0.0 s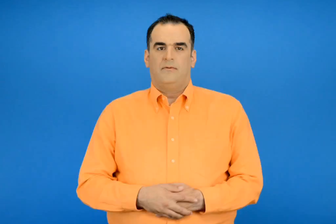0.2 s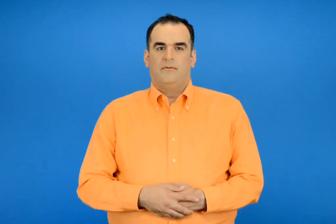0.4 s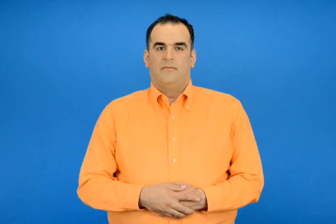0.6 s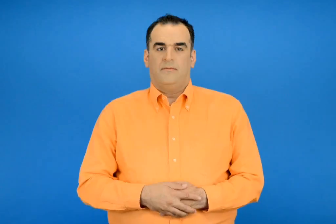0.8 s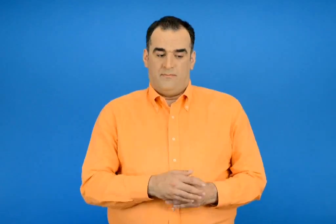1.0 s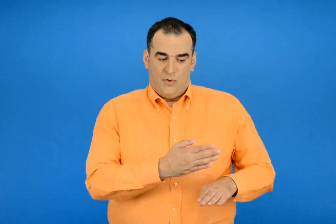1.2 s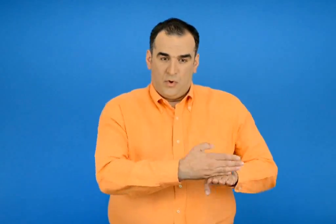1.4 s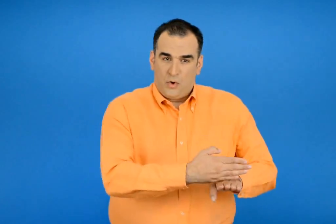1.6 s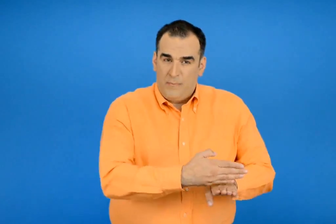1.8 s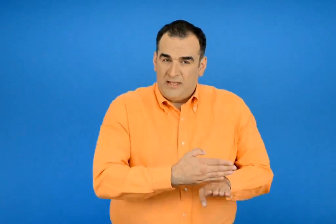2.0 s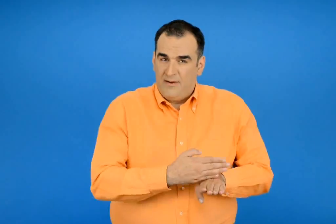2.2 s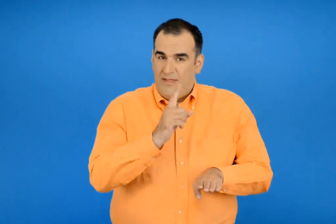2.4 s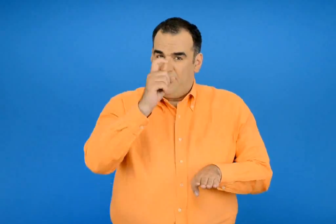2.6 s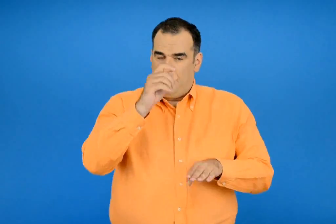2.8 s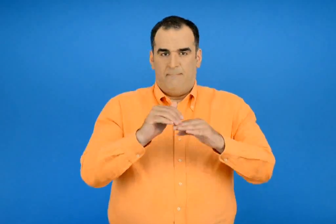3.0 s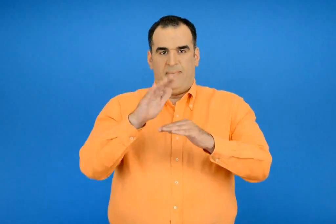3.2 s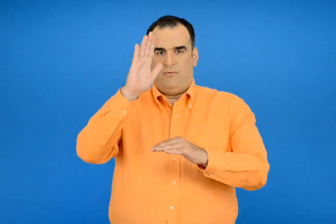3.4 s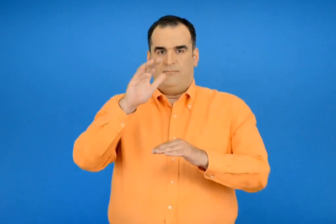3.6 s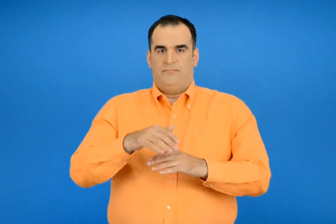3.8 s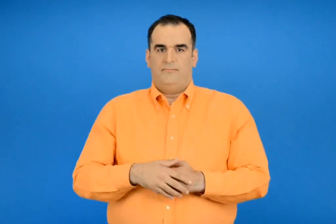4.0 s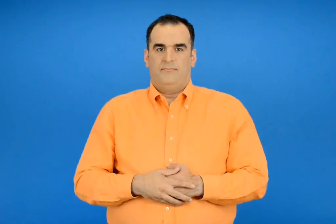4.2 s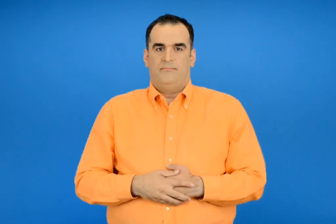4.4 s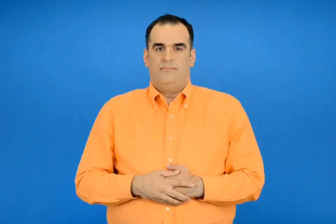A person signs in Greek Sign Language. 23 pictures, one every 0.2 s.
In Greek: περισσότερα από 10 κομμάτια
